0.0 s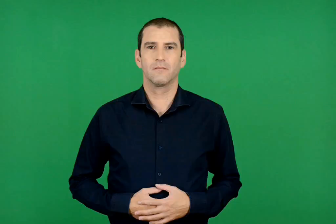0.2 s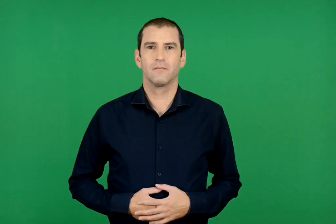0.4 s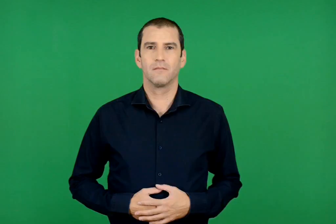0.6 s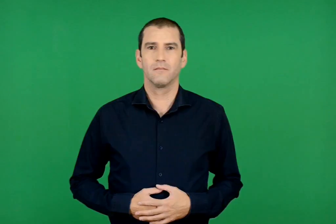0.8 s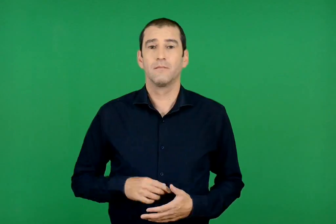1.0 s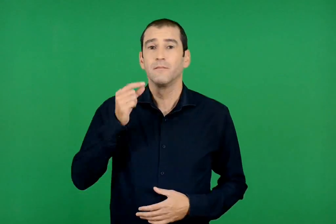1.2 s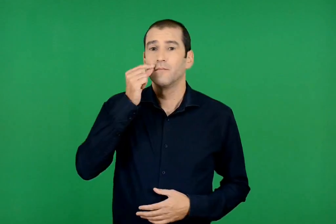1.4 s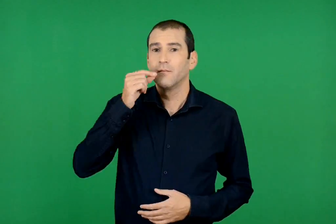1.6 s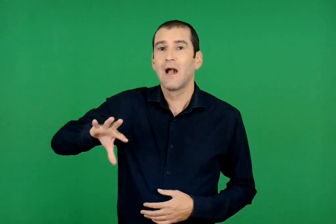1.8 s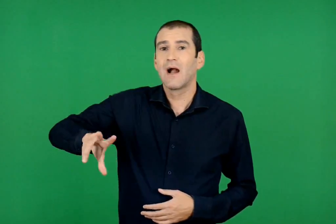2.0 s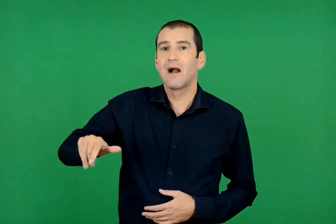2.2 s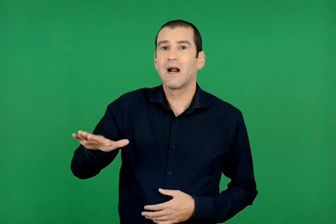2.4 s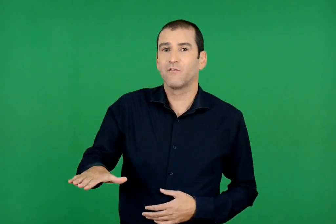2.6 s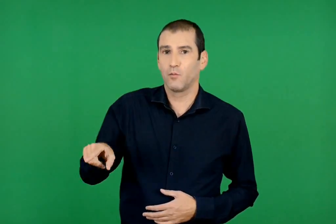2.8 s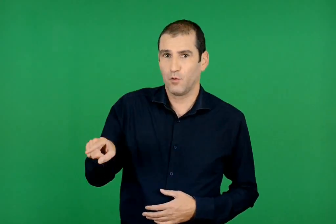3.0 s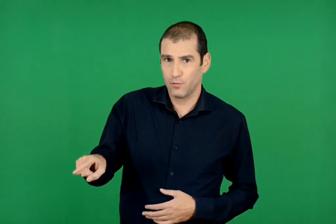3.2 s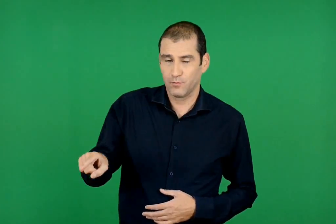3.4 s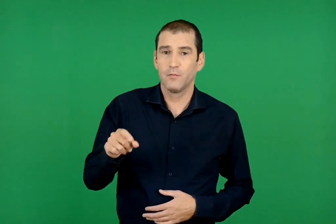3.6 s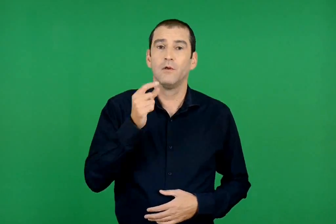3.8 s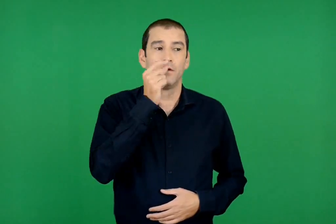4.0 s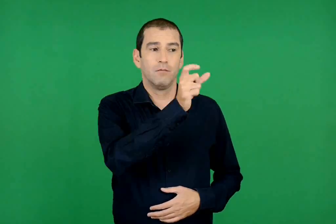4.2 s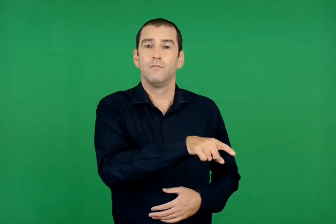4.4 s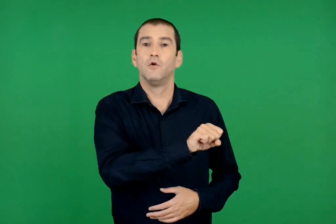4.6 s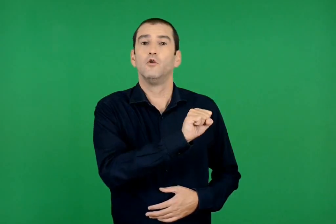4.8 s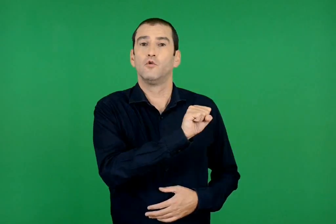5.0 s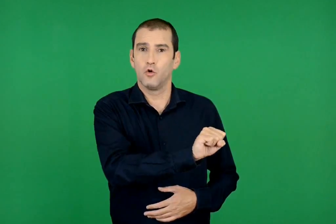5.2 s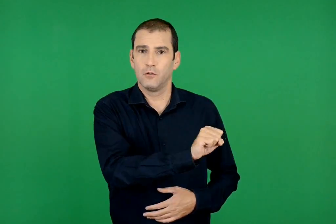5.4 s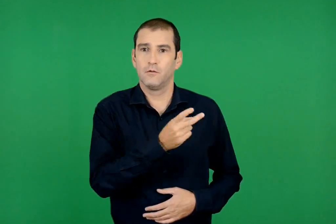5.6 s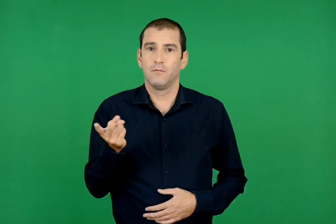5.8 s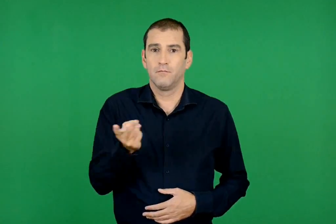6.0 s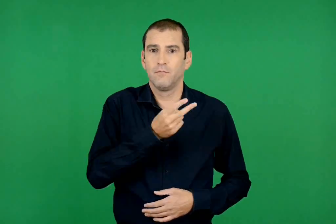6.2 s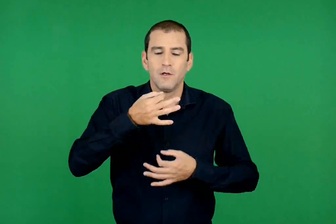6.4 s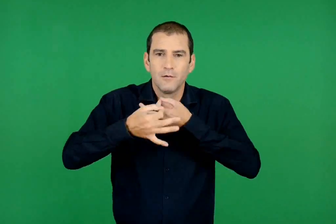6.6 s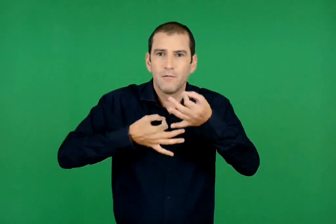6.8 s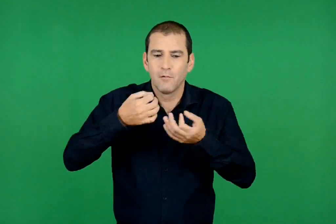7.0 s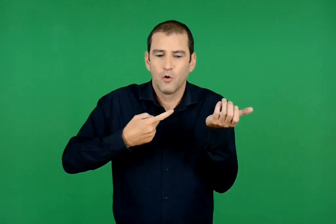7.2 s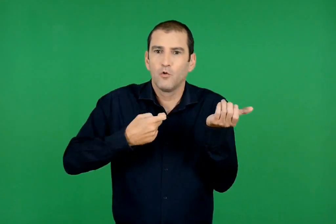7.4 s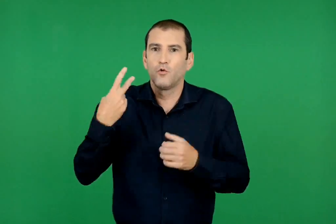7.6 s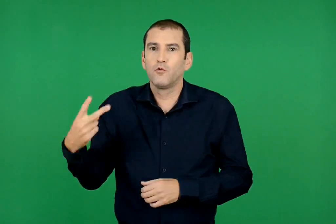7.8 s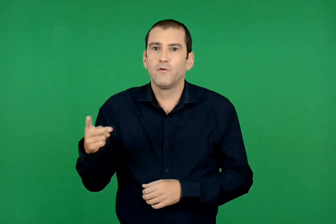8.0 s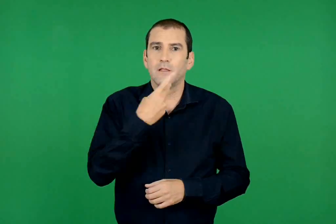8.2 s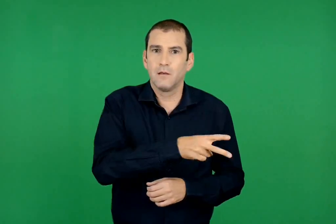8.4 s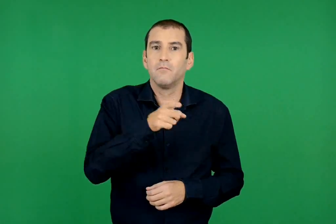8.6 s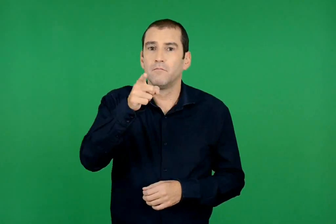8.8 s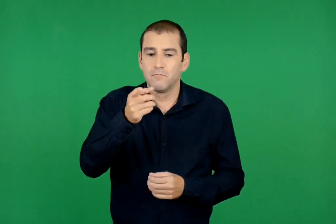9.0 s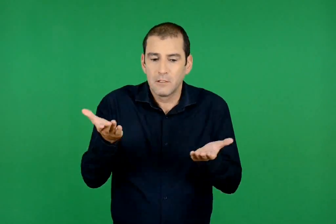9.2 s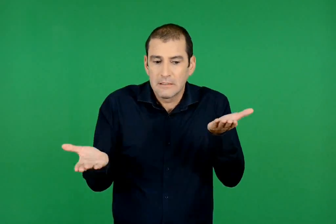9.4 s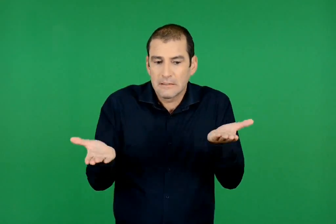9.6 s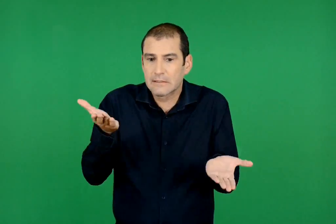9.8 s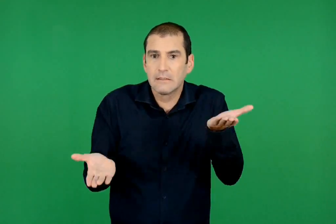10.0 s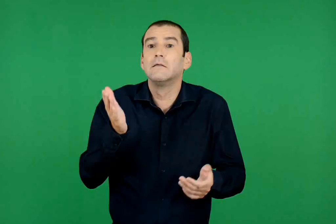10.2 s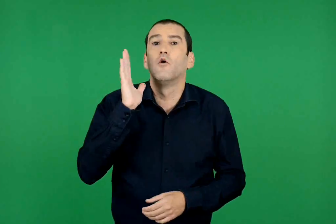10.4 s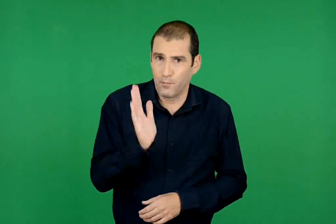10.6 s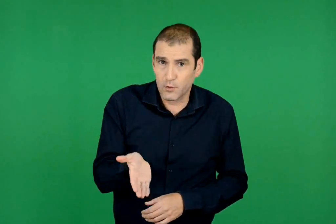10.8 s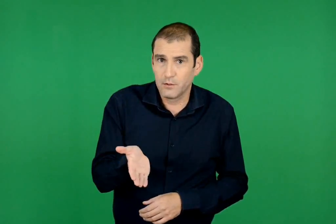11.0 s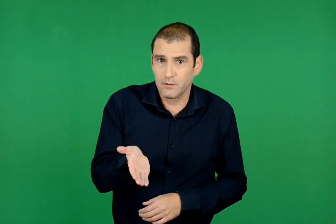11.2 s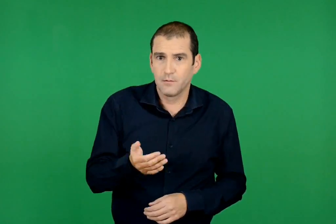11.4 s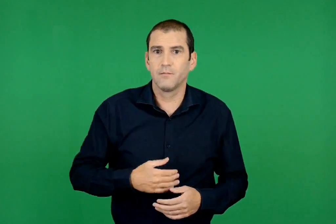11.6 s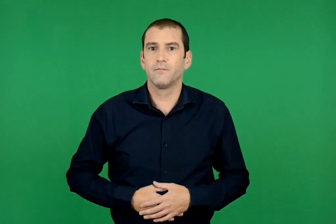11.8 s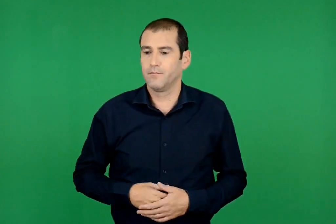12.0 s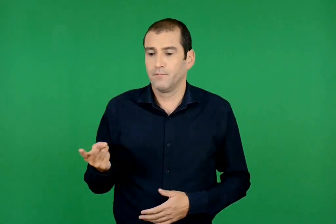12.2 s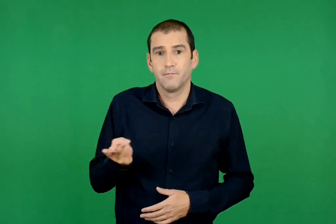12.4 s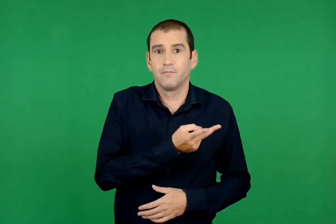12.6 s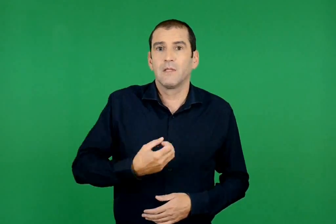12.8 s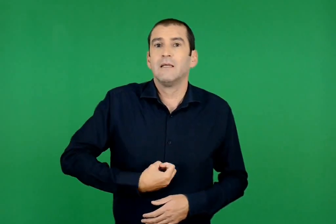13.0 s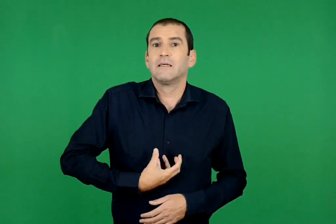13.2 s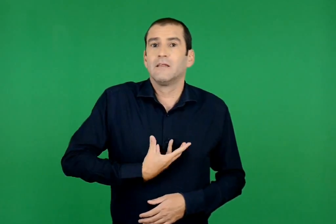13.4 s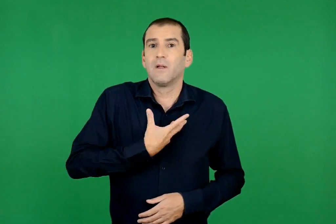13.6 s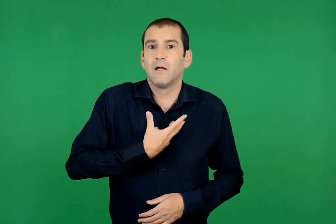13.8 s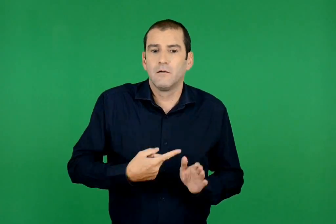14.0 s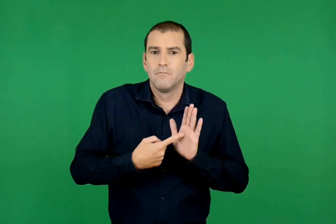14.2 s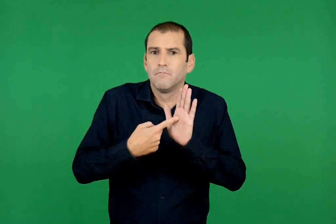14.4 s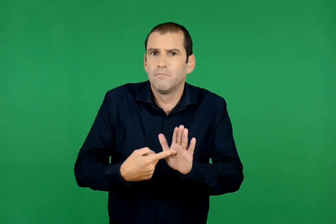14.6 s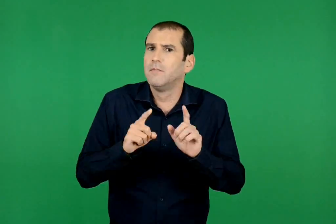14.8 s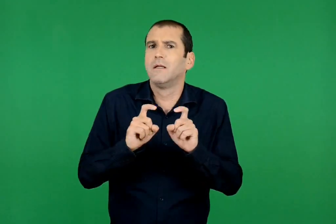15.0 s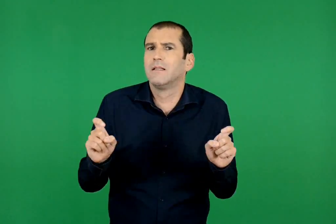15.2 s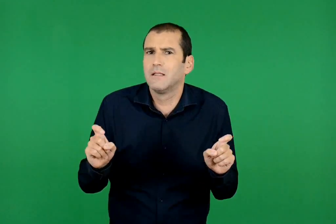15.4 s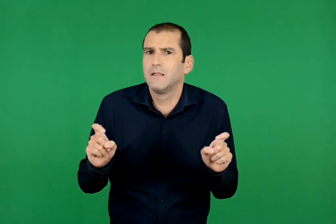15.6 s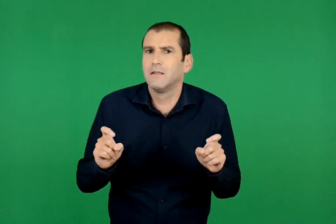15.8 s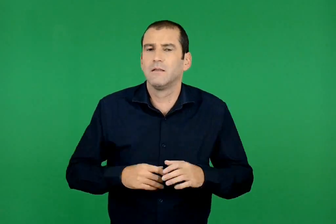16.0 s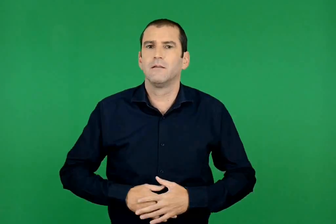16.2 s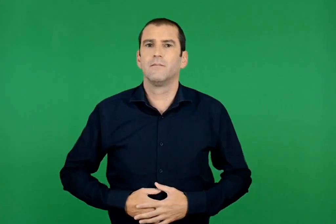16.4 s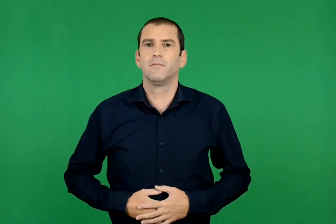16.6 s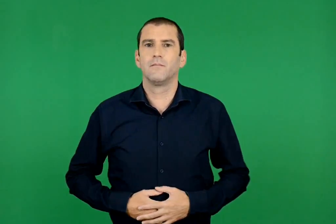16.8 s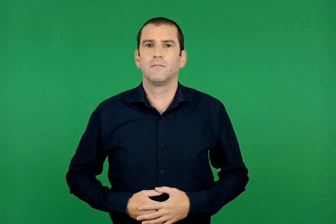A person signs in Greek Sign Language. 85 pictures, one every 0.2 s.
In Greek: μπορείς να συγκρίνεις τα λόγια που λένε το κλεφτόπουλο και ο σουλιώτης στο τουφέκι τους ; ποια συναισθήματα φανερώνουν ;
